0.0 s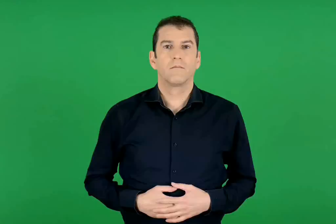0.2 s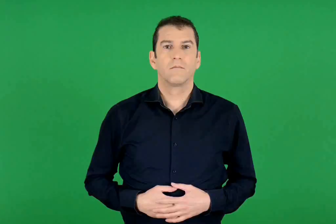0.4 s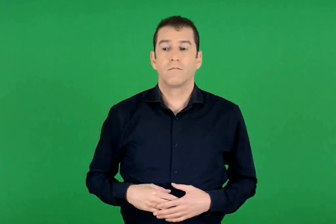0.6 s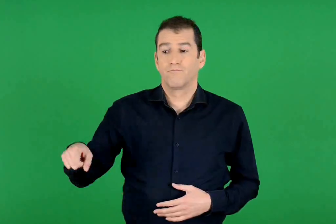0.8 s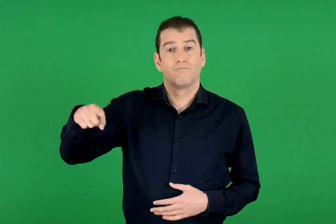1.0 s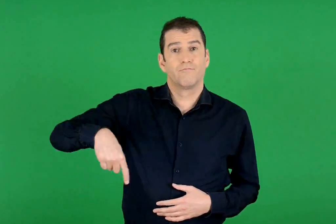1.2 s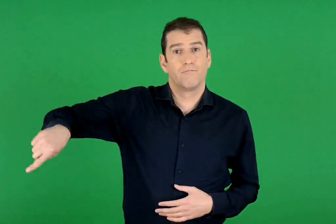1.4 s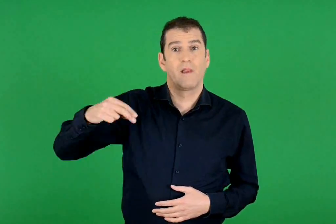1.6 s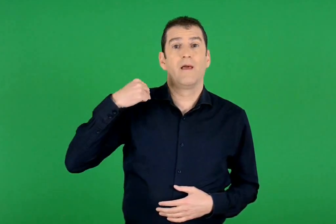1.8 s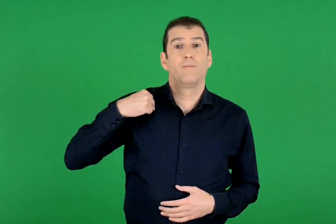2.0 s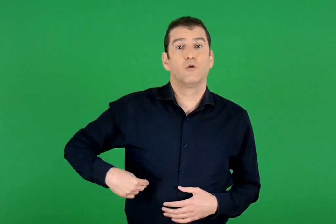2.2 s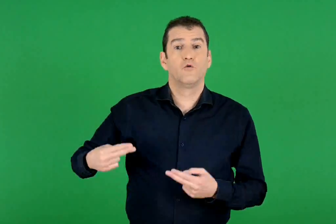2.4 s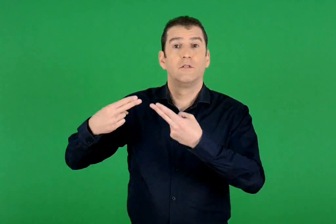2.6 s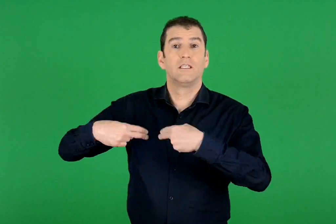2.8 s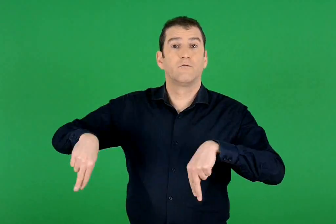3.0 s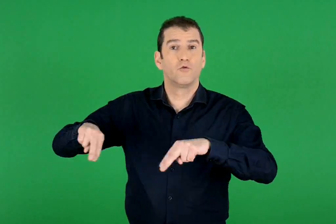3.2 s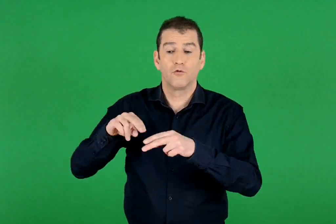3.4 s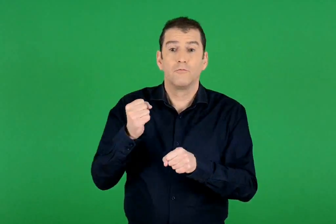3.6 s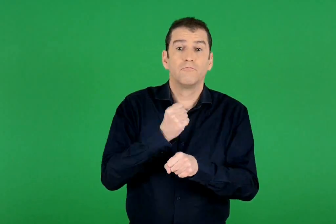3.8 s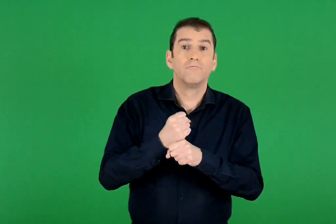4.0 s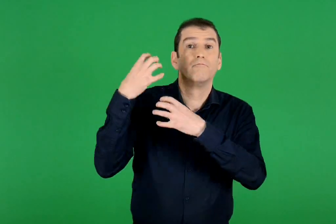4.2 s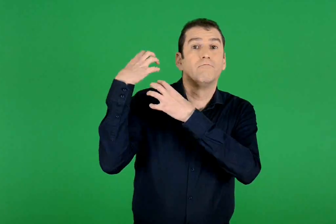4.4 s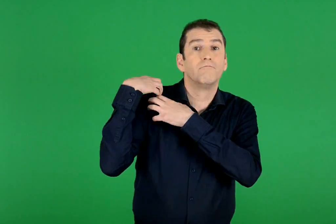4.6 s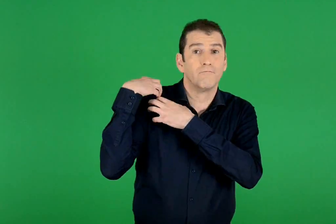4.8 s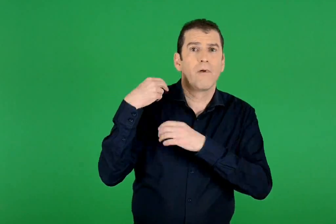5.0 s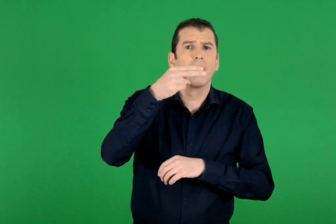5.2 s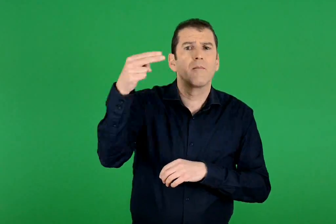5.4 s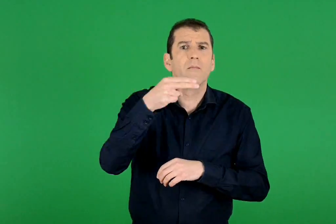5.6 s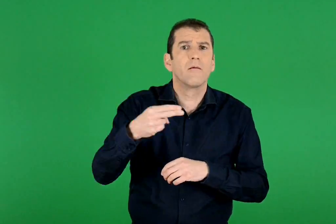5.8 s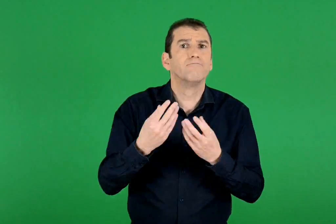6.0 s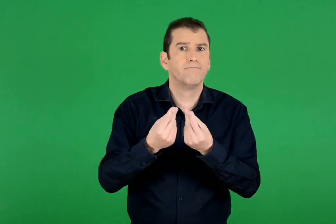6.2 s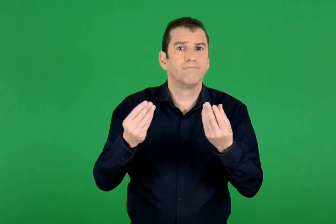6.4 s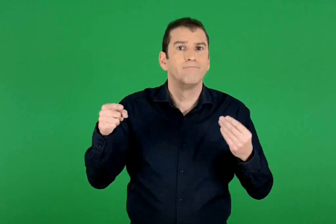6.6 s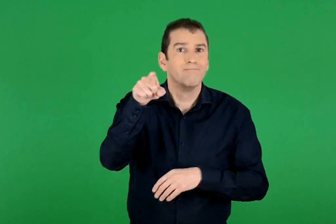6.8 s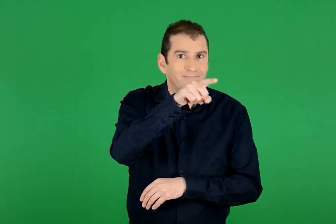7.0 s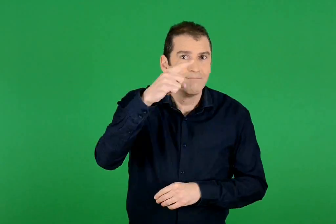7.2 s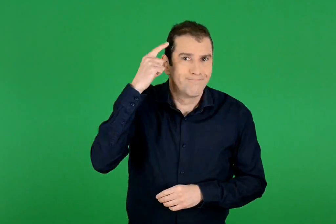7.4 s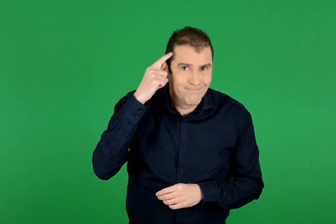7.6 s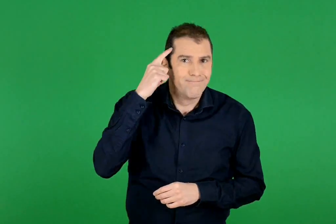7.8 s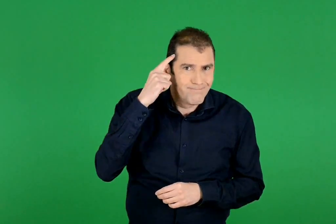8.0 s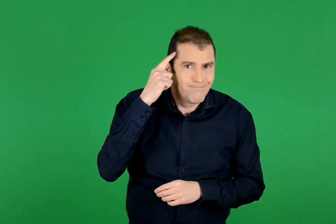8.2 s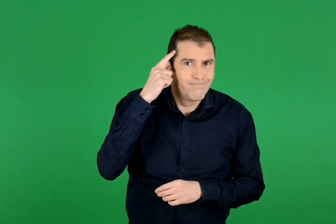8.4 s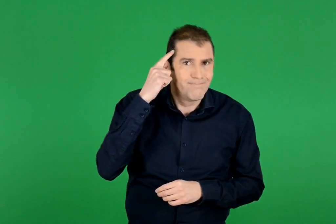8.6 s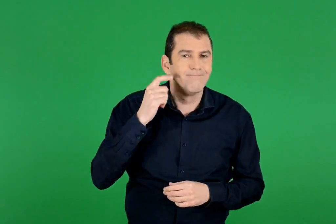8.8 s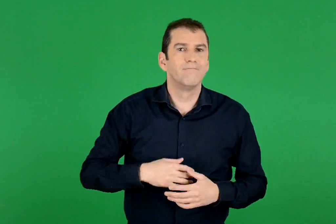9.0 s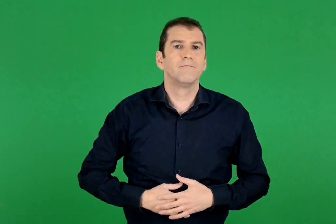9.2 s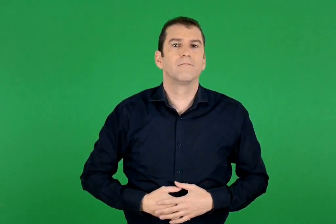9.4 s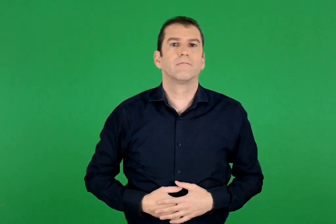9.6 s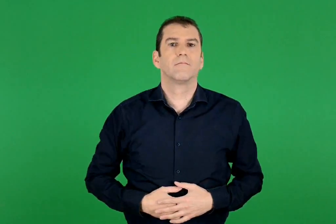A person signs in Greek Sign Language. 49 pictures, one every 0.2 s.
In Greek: βλέπετε με πόσα ζητήματα ασχολείται το δημοτικό συμβούλιο ;
